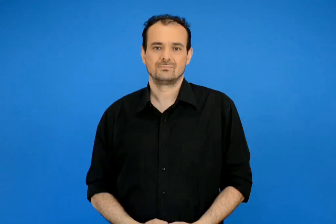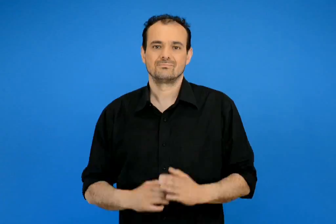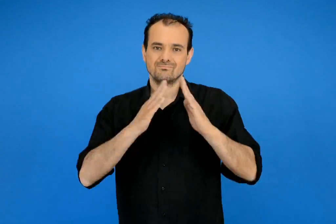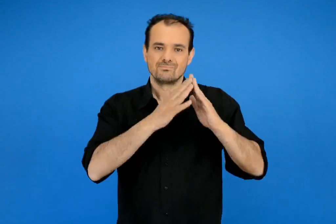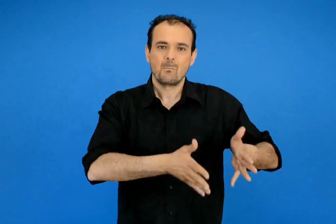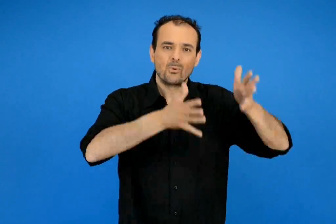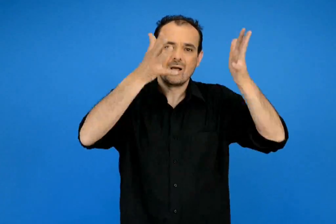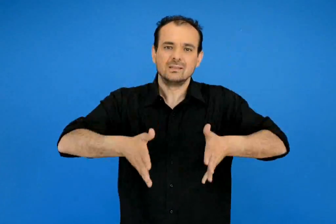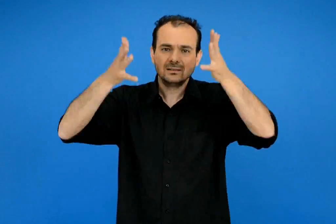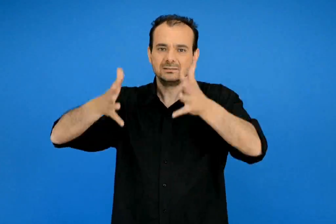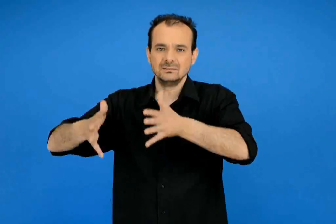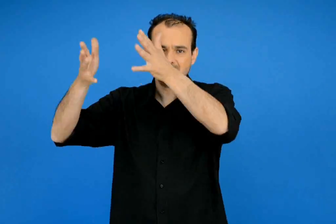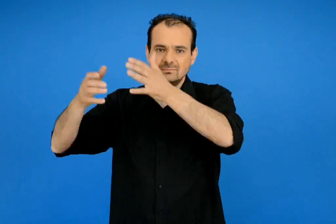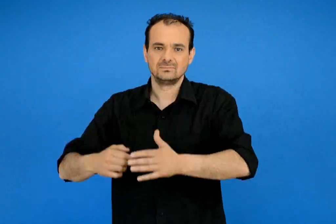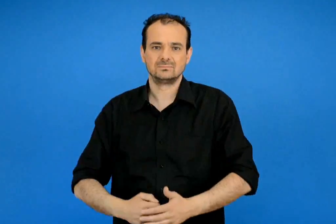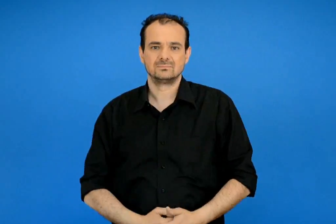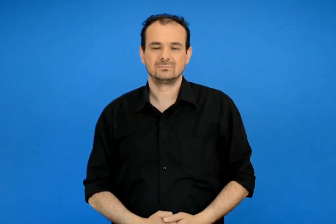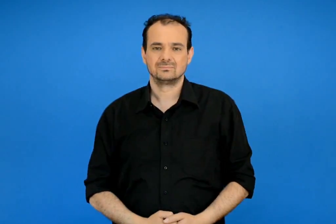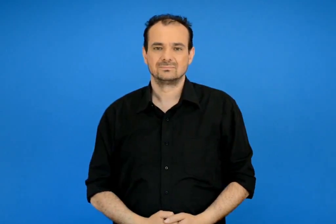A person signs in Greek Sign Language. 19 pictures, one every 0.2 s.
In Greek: πολυκατοικίες
